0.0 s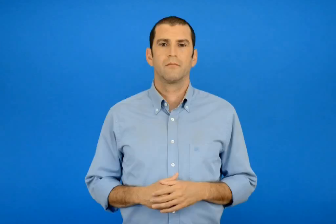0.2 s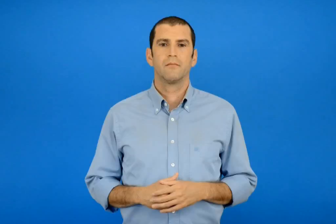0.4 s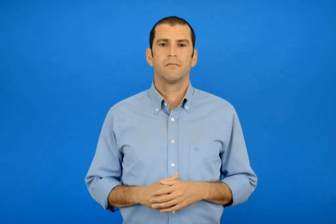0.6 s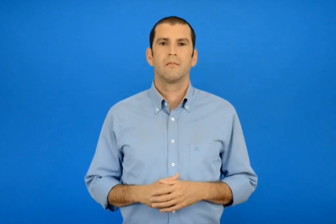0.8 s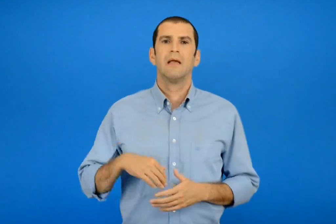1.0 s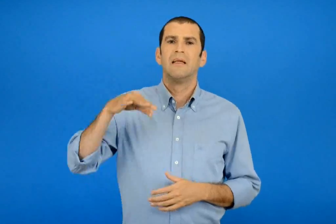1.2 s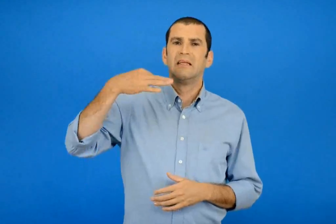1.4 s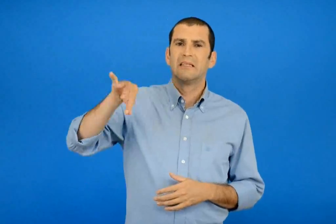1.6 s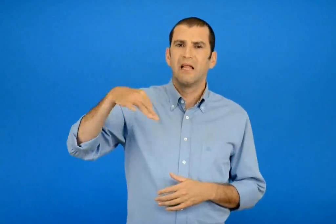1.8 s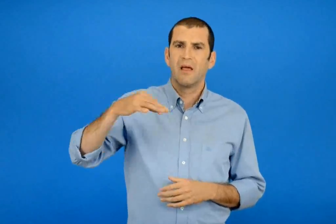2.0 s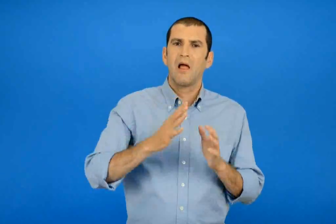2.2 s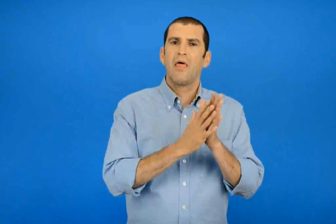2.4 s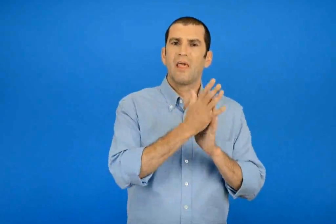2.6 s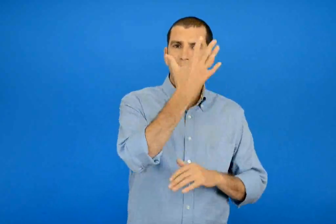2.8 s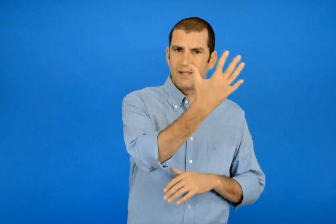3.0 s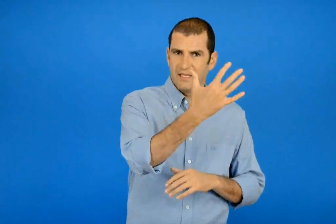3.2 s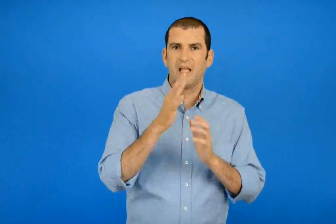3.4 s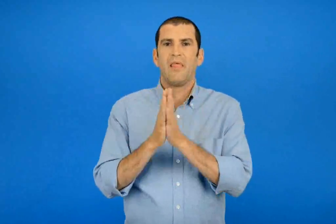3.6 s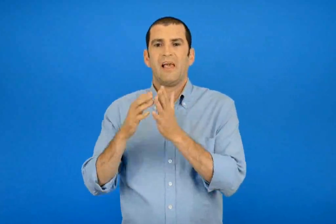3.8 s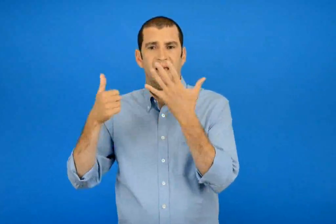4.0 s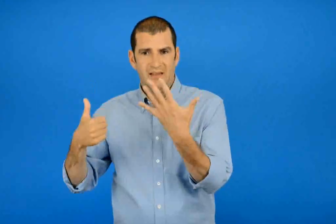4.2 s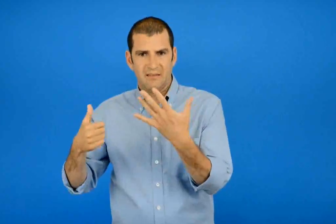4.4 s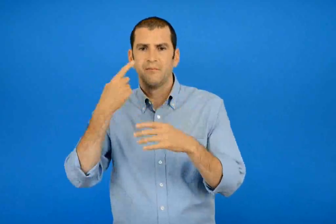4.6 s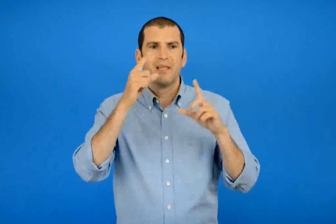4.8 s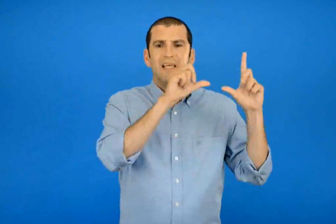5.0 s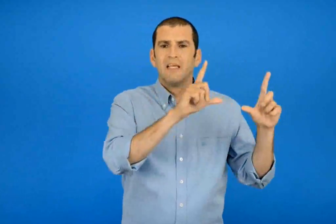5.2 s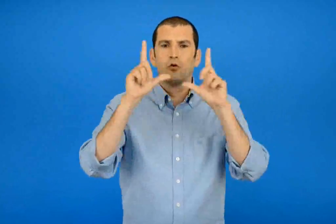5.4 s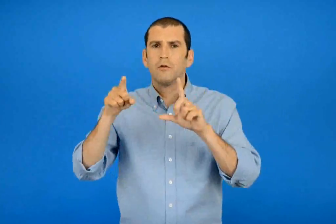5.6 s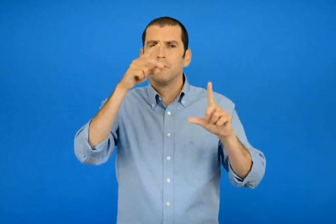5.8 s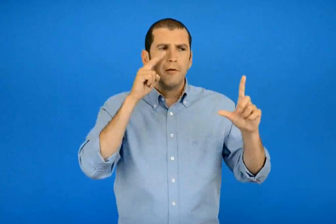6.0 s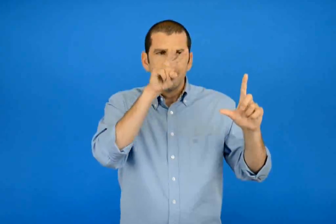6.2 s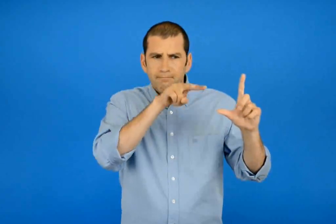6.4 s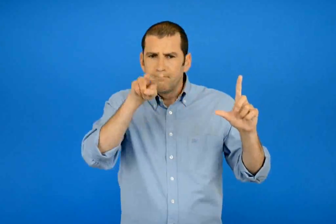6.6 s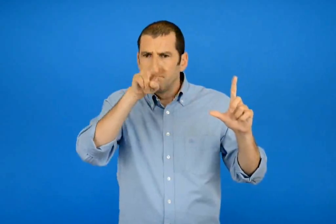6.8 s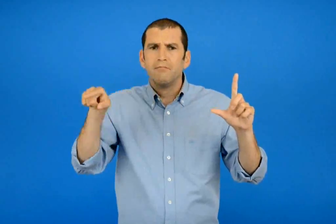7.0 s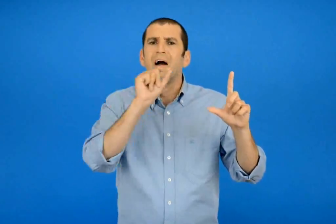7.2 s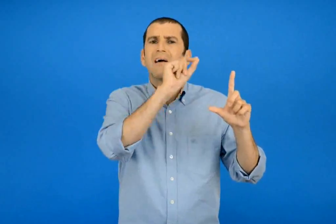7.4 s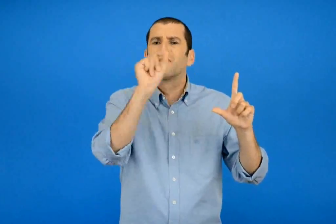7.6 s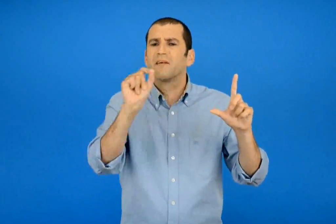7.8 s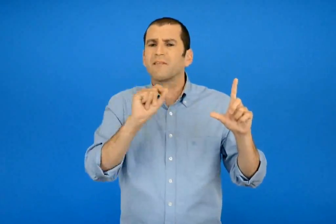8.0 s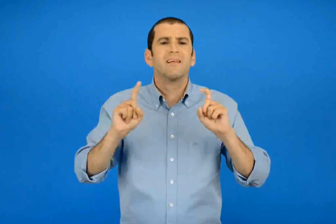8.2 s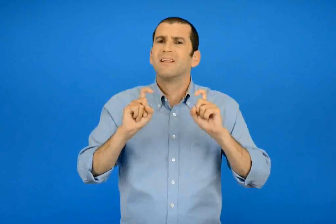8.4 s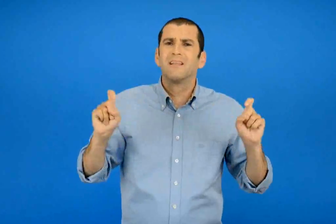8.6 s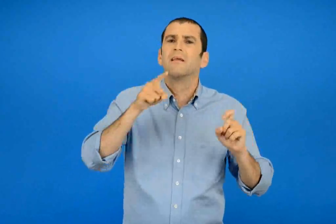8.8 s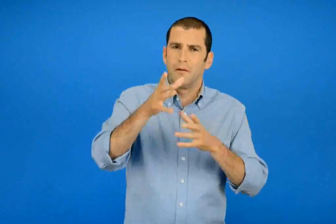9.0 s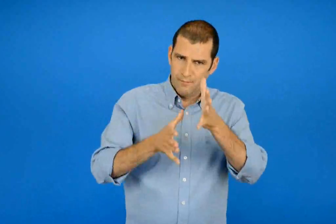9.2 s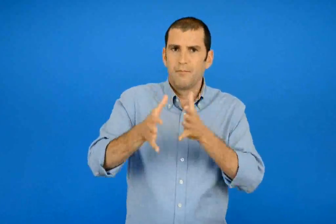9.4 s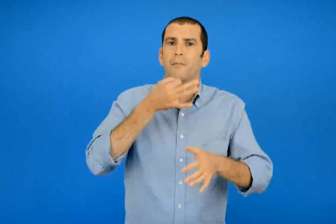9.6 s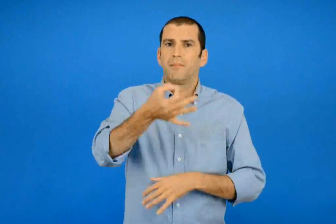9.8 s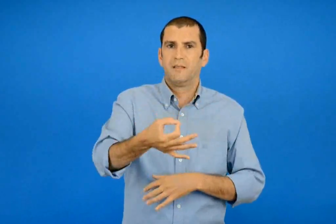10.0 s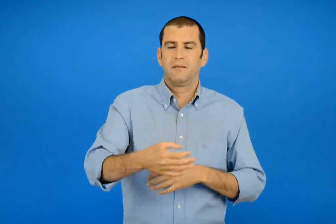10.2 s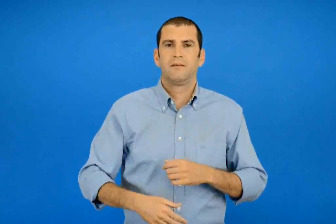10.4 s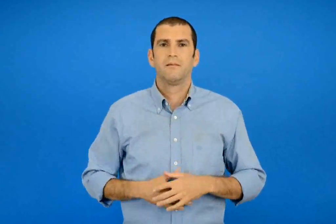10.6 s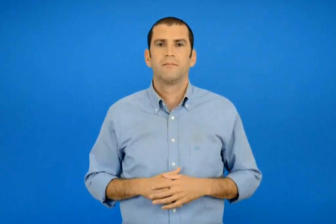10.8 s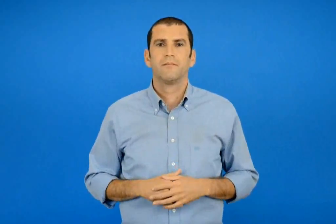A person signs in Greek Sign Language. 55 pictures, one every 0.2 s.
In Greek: παρατήρησε τις εικόνες στις σελίδες 15 και 16 διάβασε τι γράφουν και πες
